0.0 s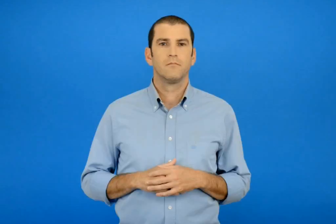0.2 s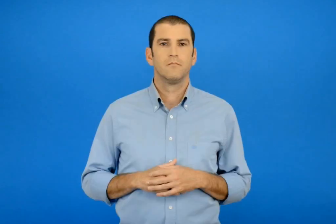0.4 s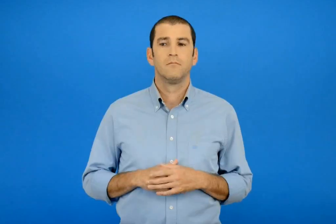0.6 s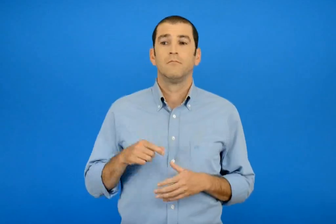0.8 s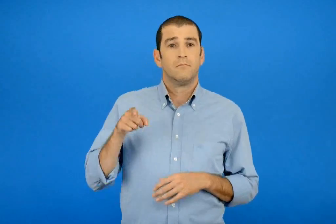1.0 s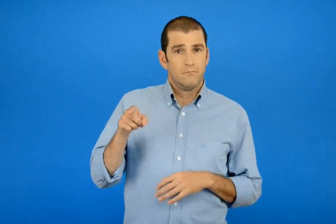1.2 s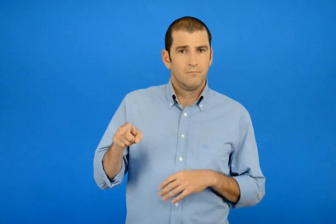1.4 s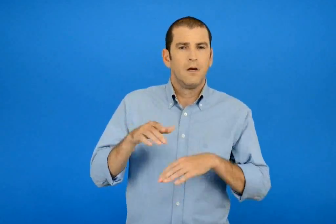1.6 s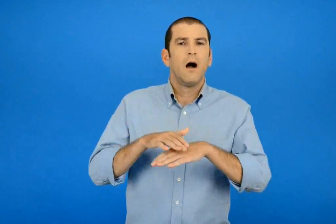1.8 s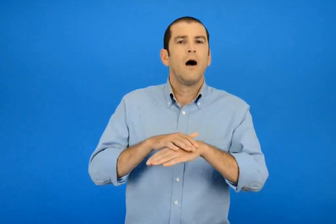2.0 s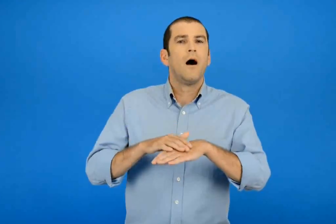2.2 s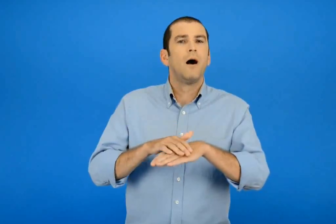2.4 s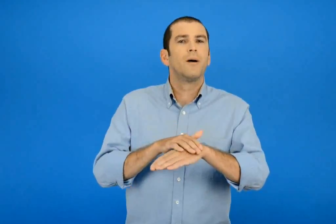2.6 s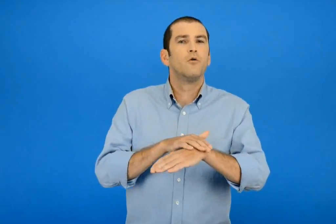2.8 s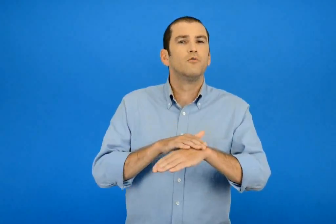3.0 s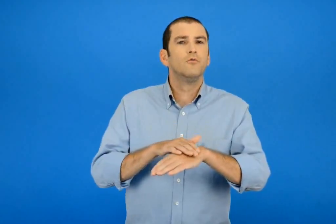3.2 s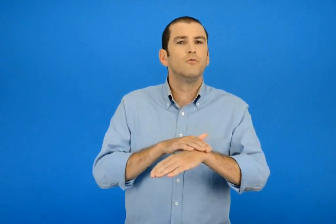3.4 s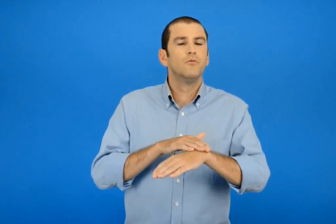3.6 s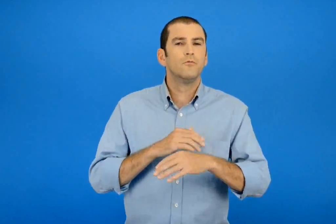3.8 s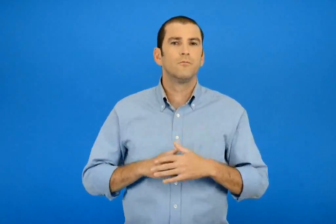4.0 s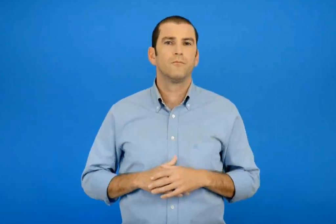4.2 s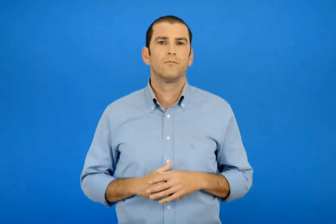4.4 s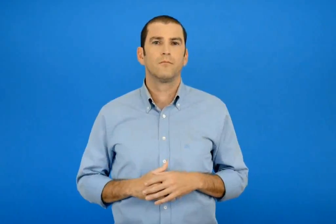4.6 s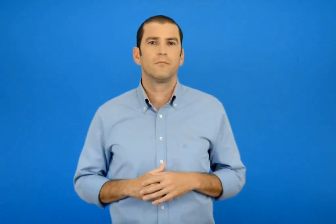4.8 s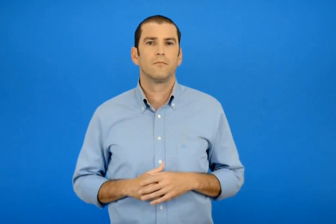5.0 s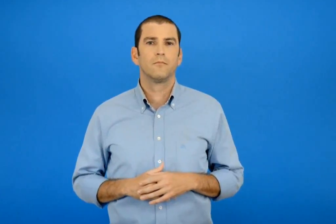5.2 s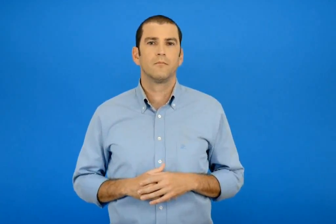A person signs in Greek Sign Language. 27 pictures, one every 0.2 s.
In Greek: απαλός
